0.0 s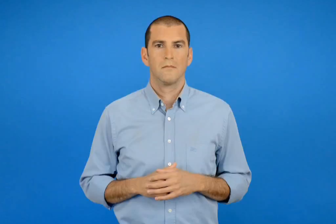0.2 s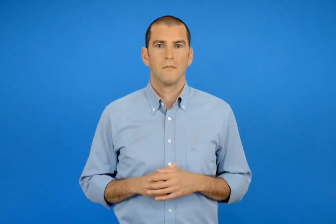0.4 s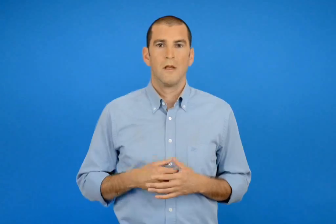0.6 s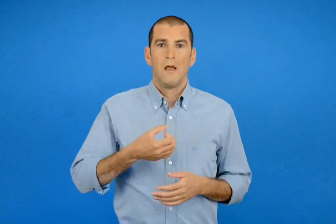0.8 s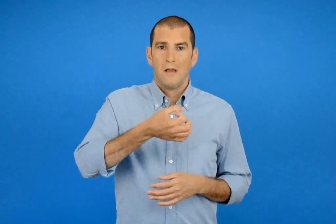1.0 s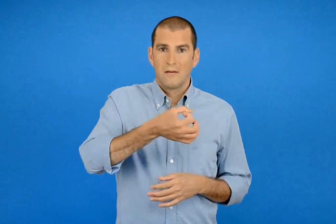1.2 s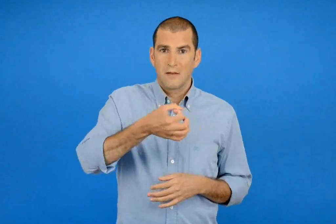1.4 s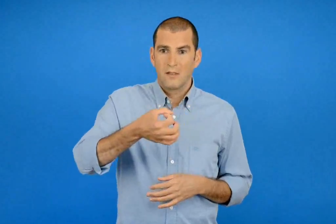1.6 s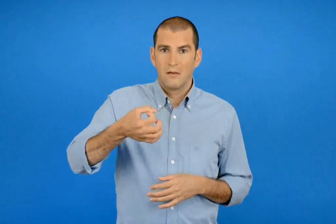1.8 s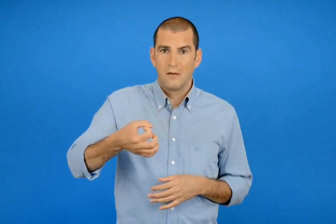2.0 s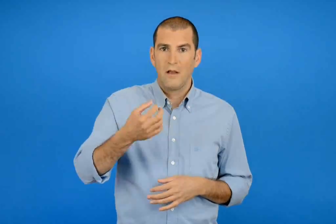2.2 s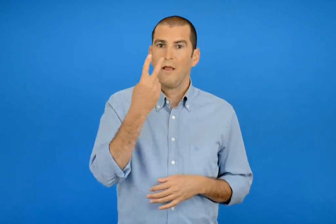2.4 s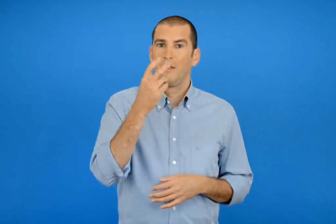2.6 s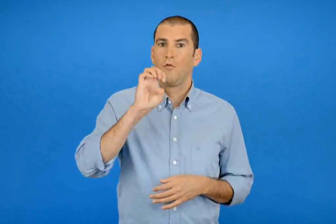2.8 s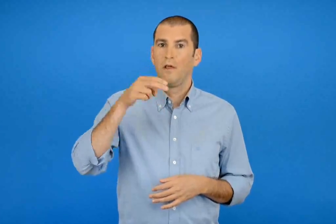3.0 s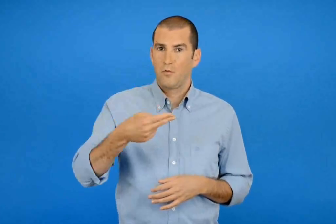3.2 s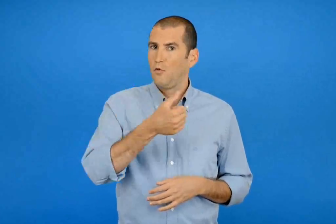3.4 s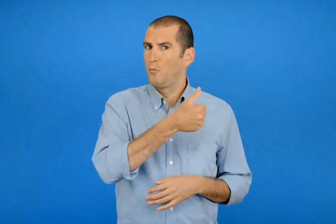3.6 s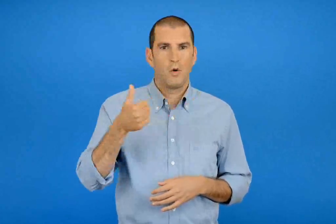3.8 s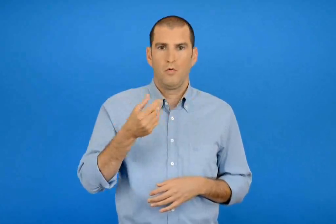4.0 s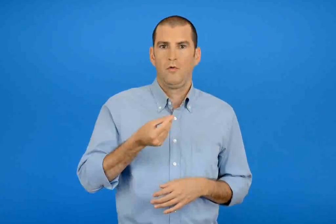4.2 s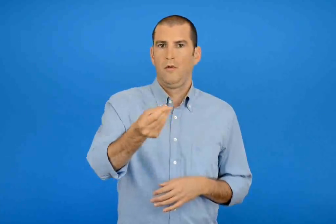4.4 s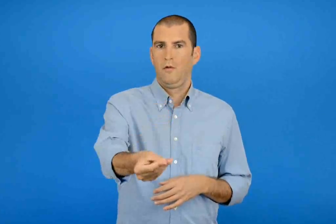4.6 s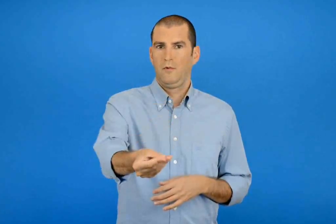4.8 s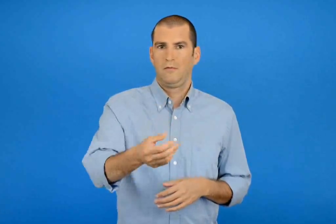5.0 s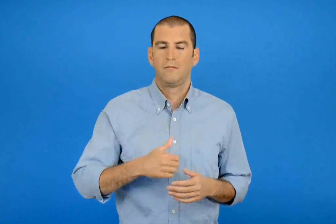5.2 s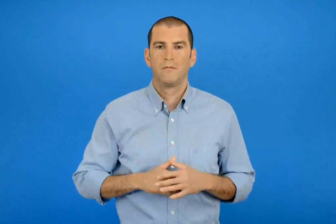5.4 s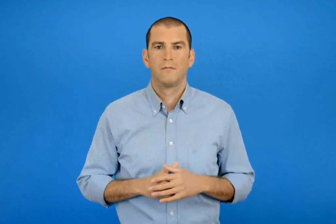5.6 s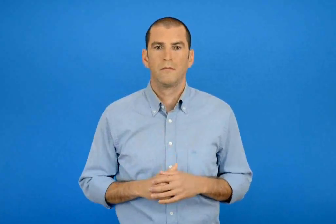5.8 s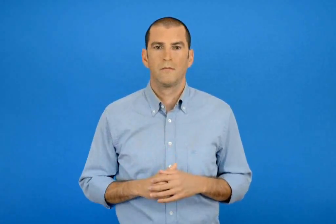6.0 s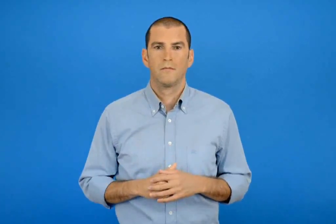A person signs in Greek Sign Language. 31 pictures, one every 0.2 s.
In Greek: δίνουμε μόνο κέρματα των 2 €
